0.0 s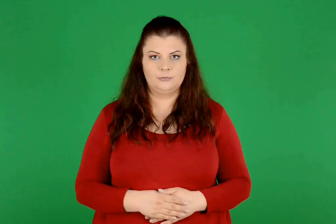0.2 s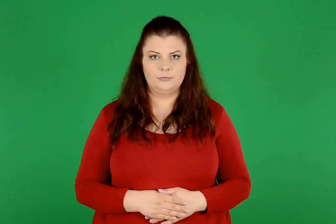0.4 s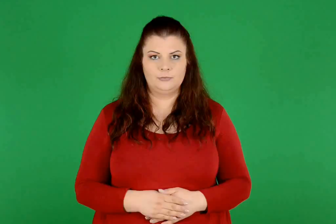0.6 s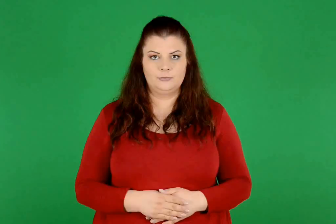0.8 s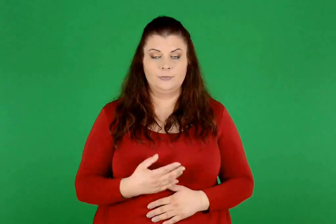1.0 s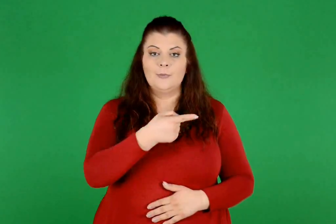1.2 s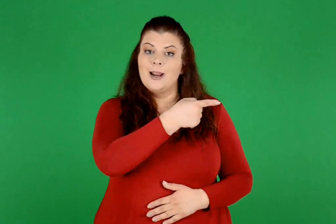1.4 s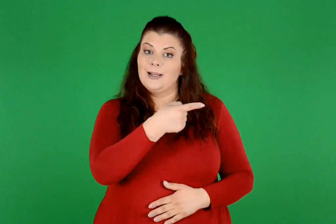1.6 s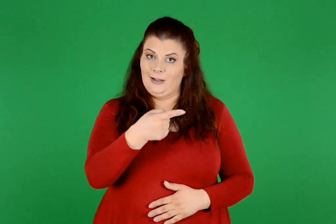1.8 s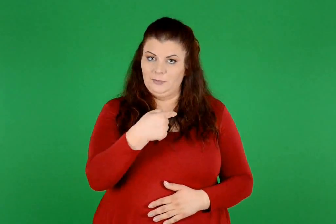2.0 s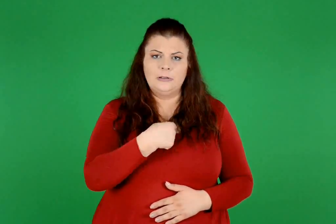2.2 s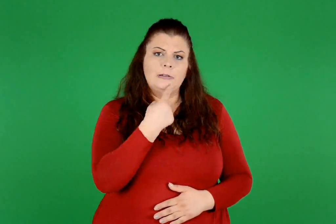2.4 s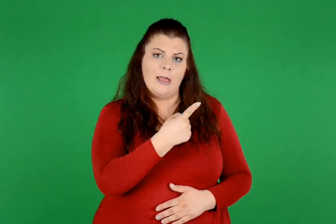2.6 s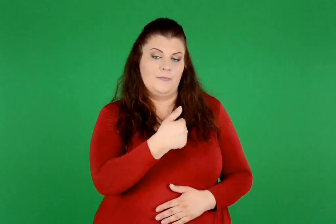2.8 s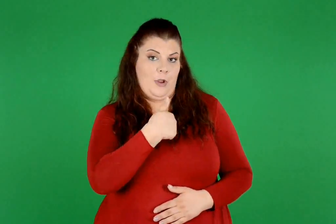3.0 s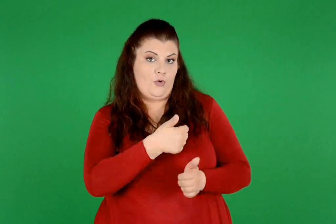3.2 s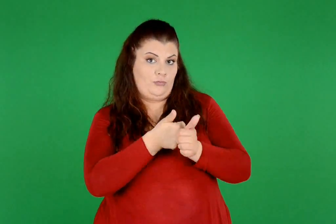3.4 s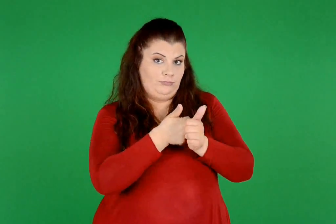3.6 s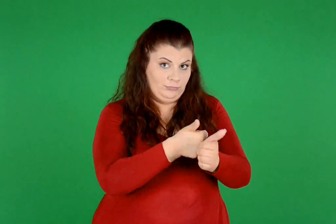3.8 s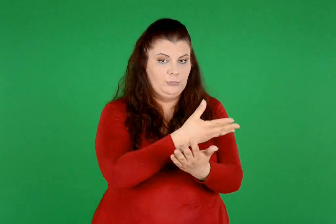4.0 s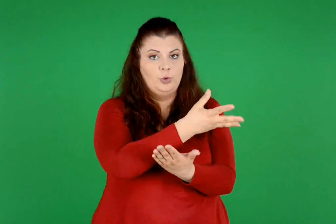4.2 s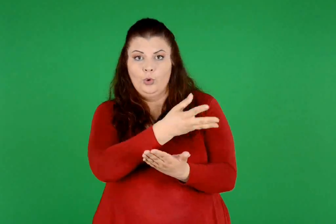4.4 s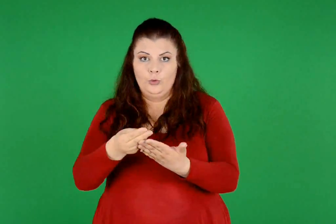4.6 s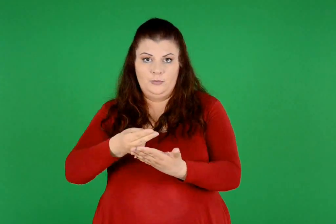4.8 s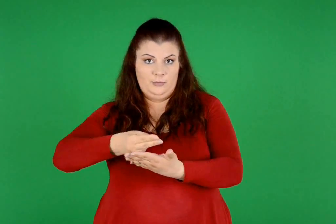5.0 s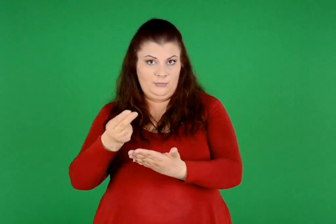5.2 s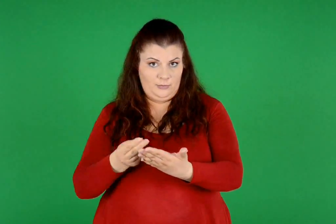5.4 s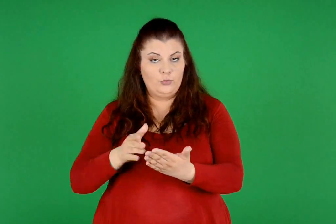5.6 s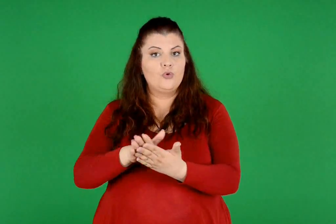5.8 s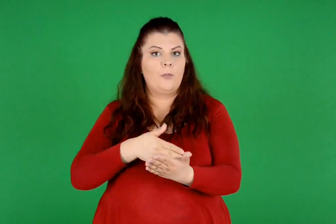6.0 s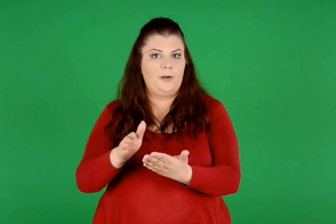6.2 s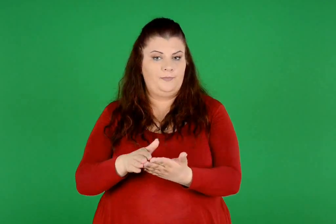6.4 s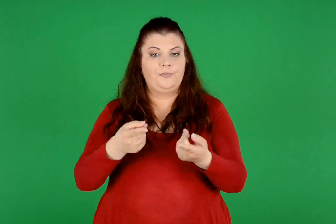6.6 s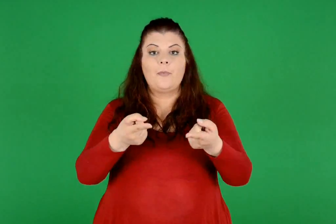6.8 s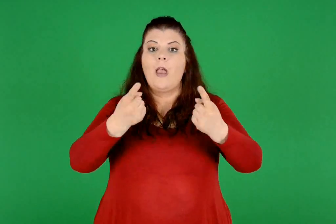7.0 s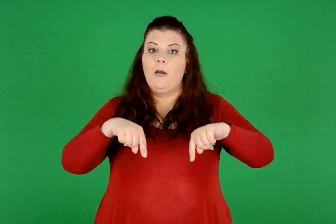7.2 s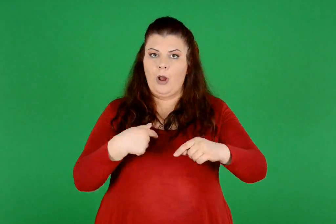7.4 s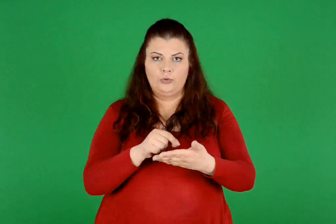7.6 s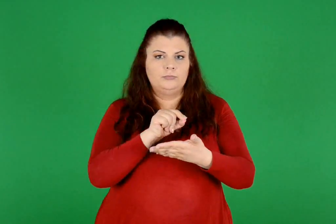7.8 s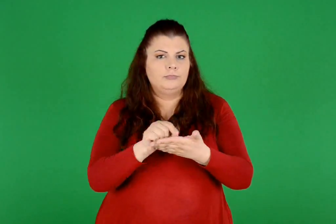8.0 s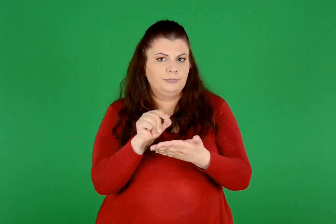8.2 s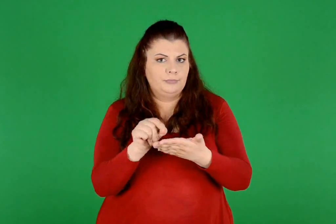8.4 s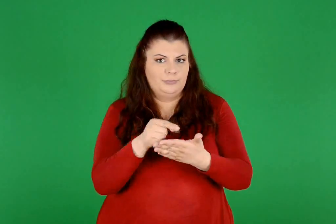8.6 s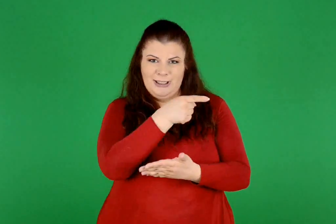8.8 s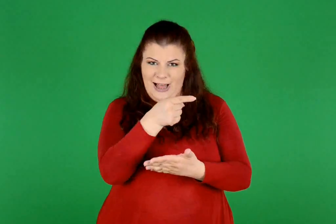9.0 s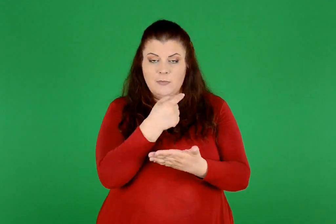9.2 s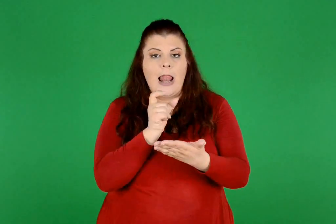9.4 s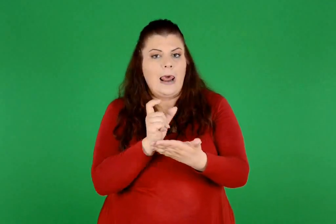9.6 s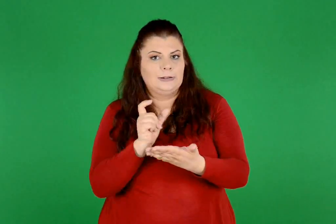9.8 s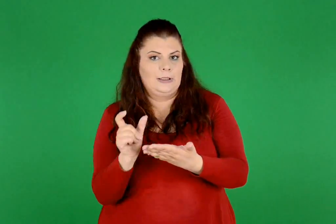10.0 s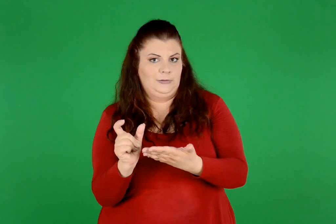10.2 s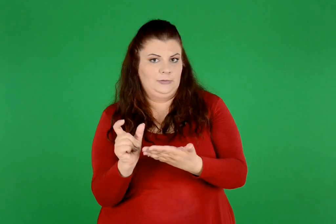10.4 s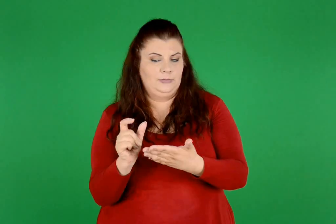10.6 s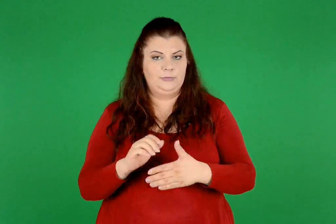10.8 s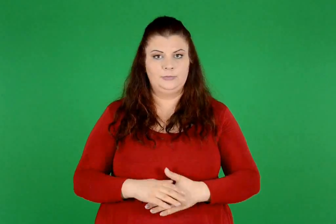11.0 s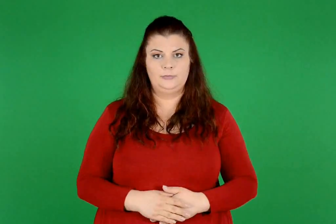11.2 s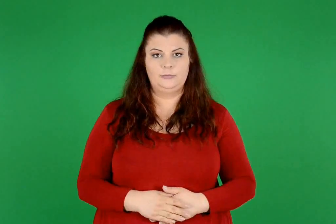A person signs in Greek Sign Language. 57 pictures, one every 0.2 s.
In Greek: χρωματίζω όσο λέει το κλάσμα. γράφω από κάτω το κλάσμα με λόγια
